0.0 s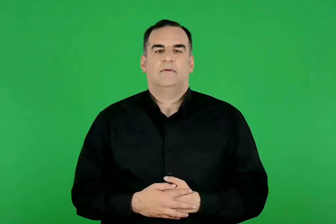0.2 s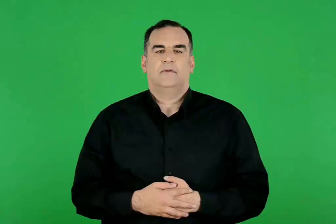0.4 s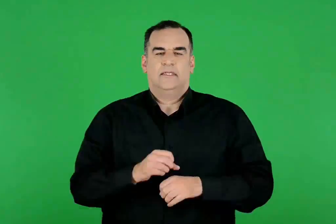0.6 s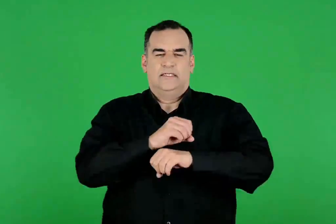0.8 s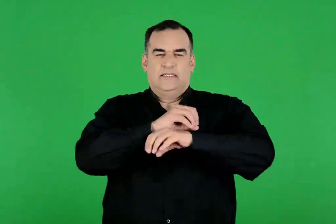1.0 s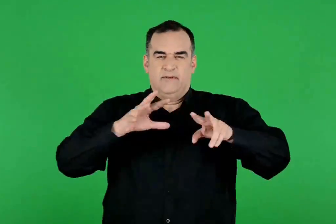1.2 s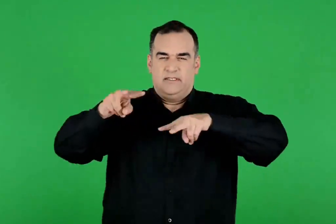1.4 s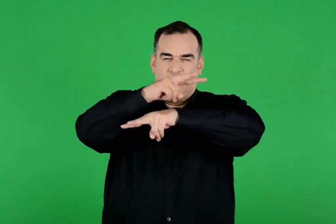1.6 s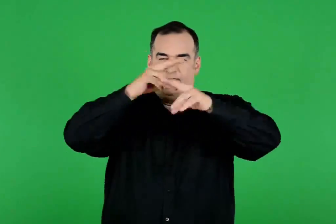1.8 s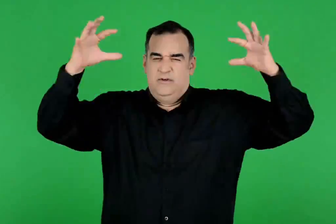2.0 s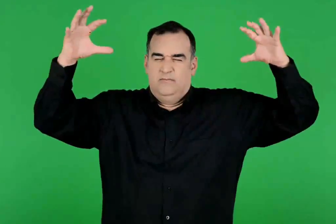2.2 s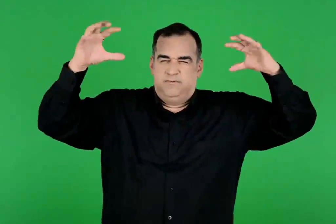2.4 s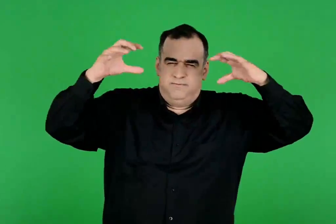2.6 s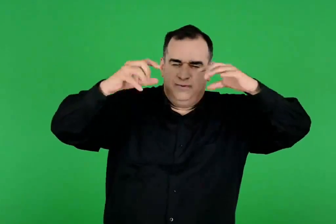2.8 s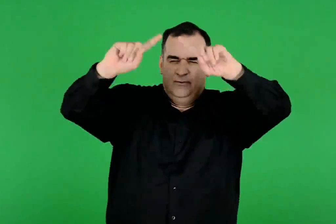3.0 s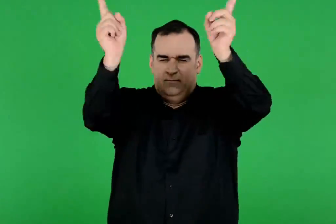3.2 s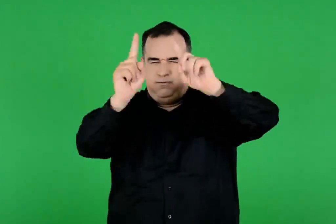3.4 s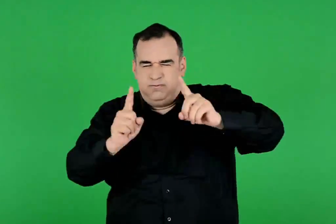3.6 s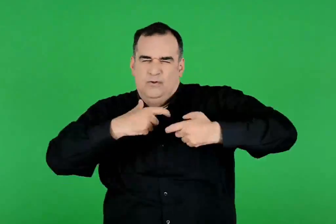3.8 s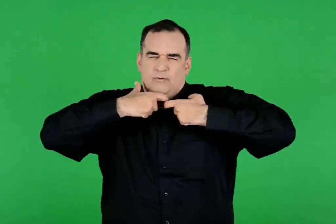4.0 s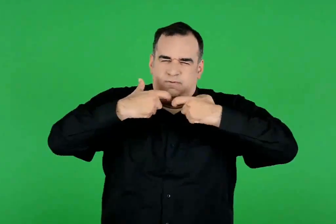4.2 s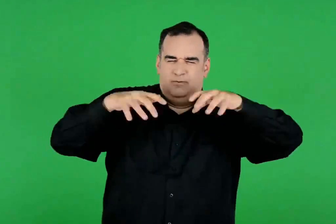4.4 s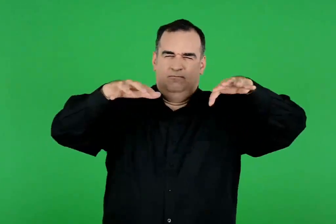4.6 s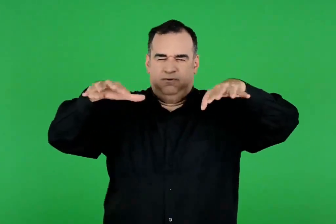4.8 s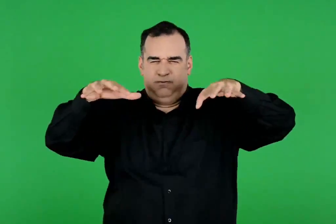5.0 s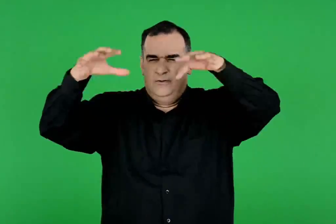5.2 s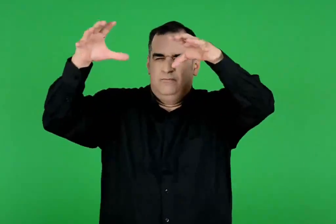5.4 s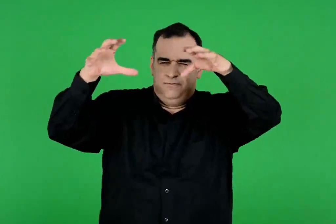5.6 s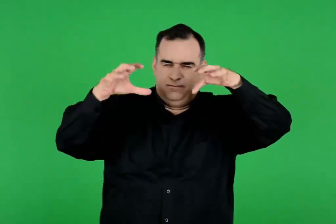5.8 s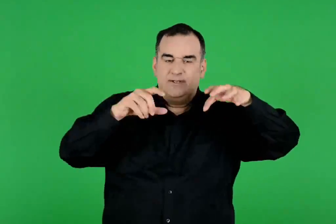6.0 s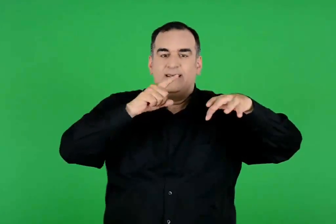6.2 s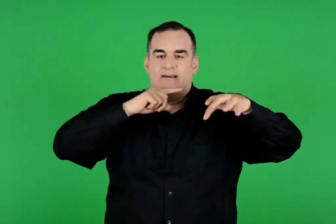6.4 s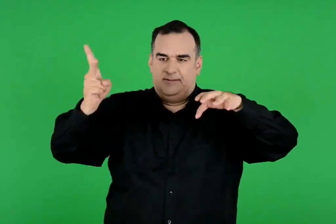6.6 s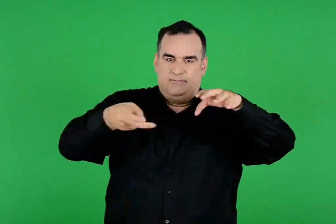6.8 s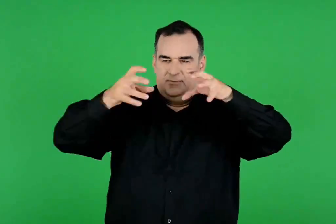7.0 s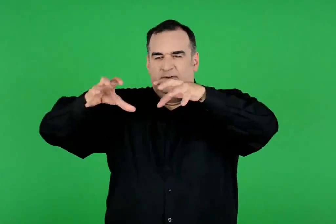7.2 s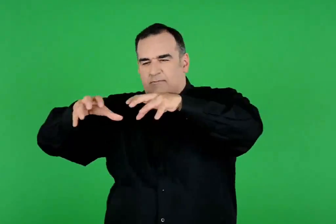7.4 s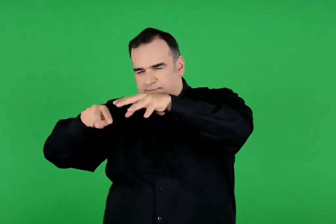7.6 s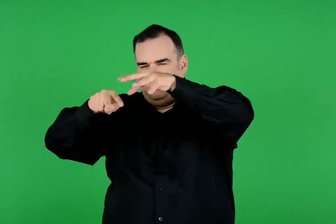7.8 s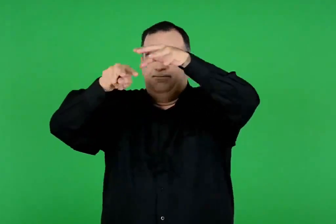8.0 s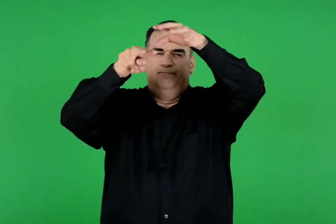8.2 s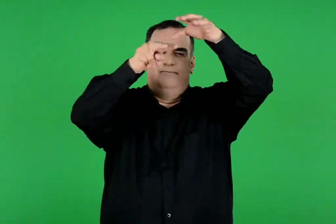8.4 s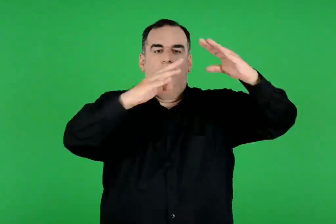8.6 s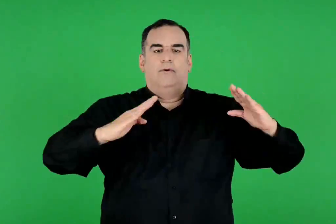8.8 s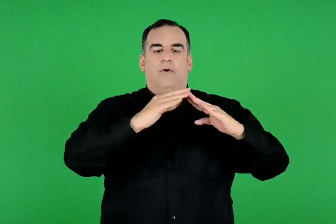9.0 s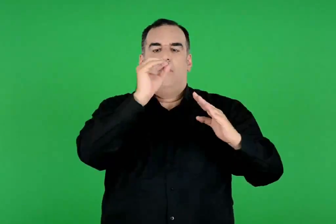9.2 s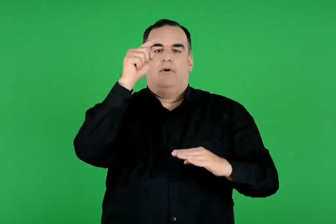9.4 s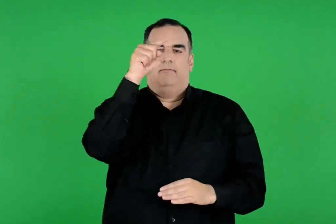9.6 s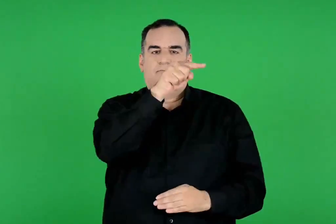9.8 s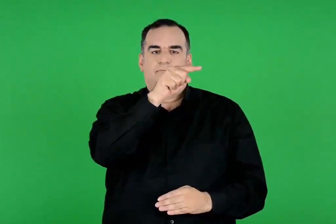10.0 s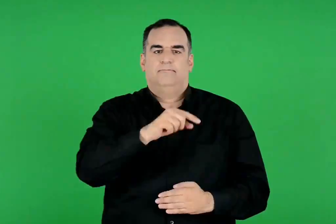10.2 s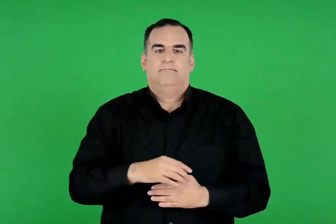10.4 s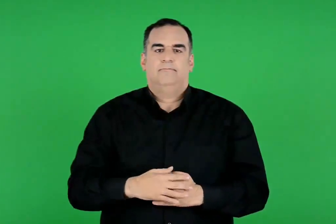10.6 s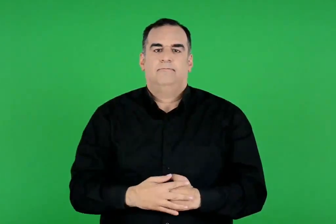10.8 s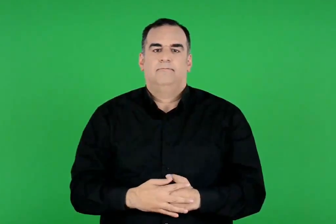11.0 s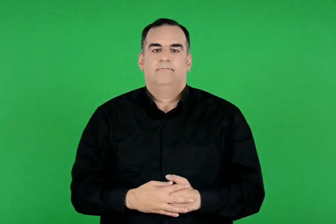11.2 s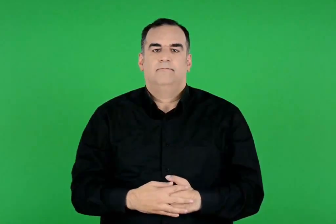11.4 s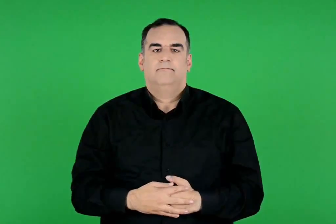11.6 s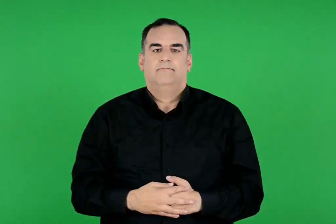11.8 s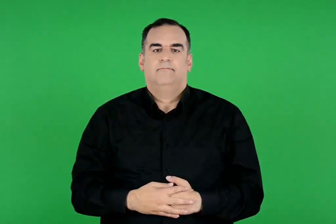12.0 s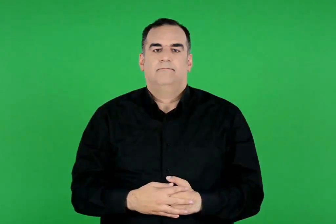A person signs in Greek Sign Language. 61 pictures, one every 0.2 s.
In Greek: ξαφνικά άρχισε να αστράφτει και να βροντά. ένα σύννεφο κατέβηκε , πήρε τον ηρακλή και τον ανέβασε στον όλυμπο
